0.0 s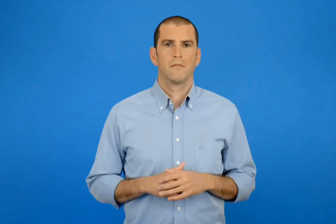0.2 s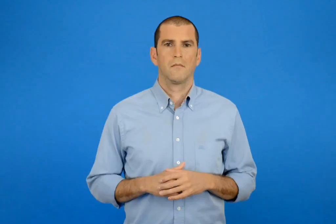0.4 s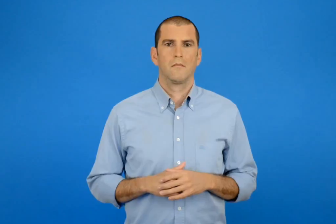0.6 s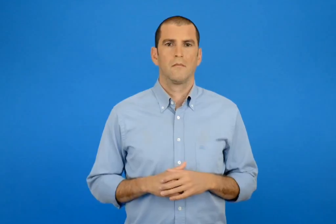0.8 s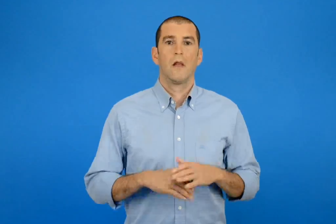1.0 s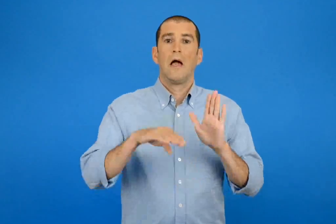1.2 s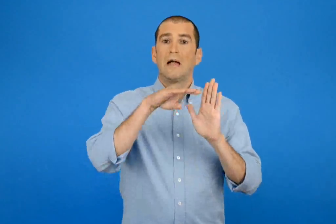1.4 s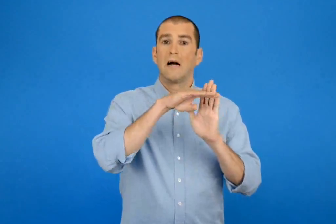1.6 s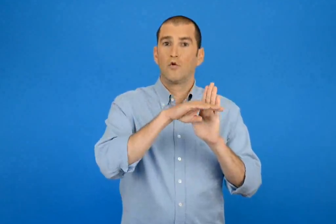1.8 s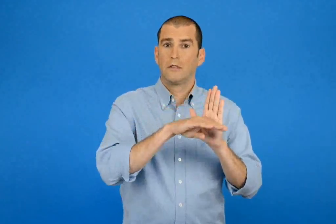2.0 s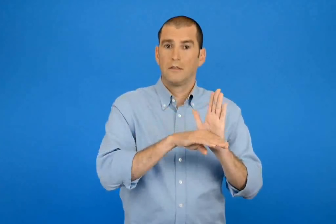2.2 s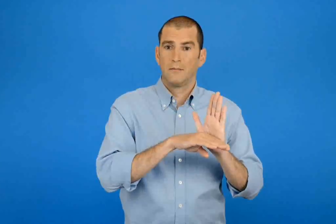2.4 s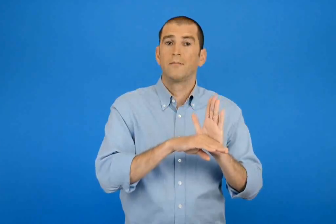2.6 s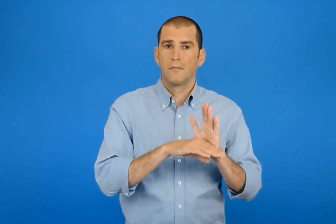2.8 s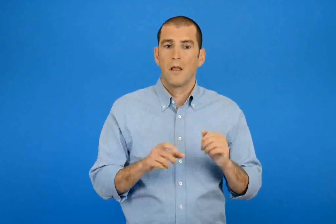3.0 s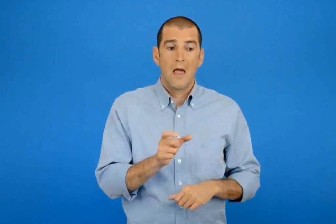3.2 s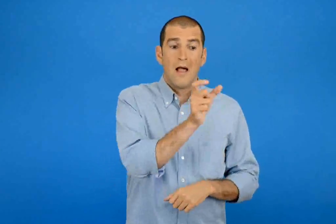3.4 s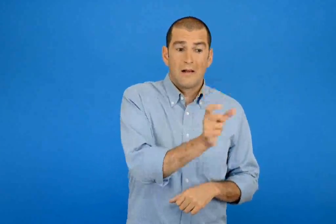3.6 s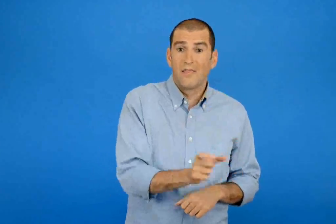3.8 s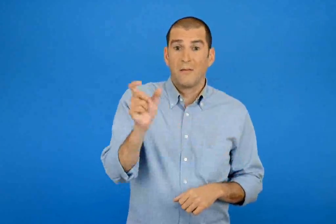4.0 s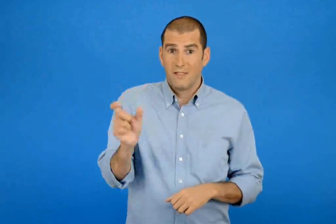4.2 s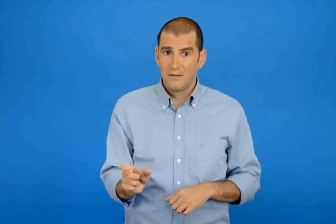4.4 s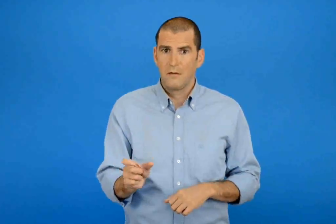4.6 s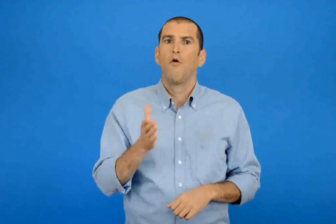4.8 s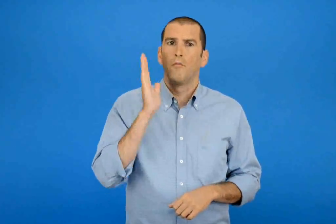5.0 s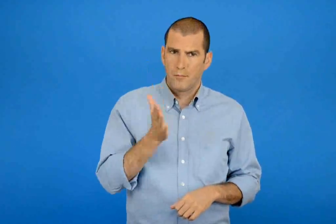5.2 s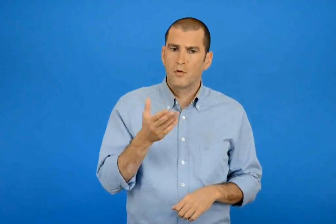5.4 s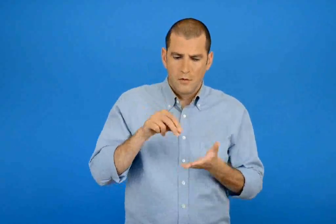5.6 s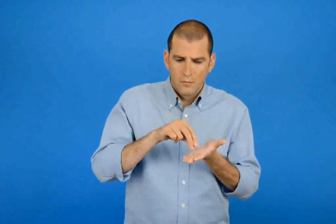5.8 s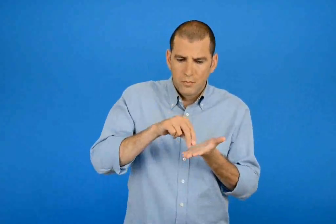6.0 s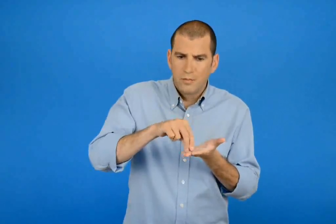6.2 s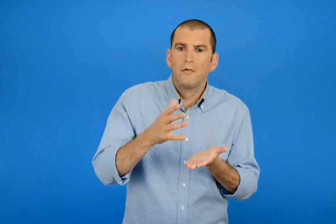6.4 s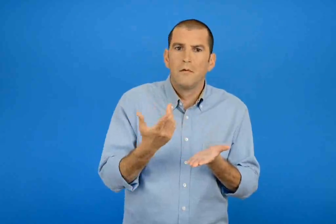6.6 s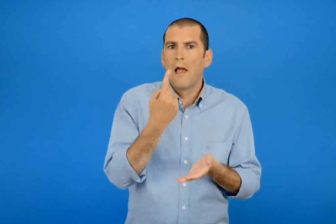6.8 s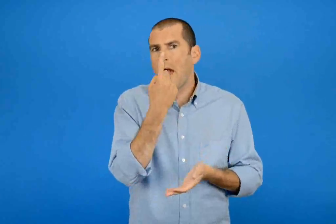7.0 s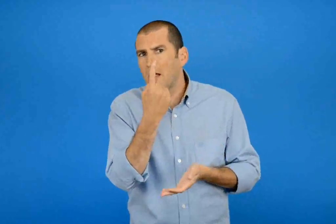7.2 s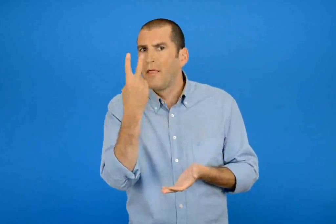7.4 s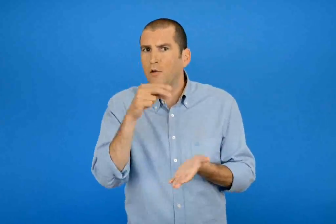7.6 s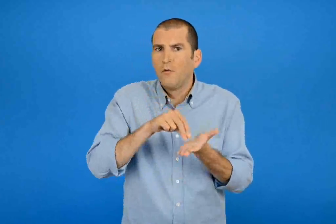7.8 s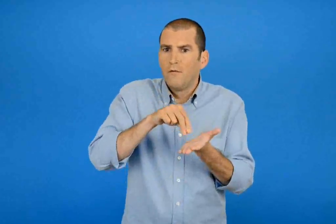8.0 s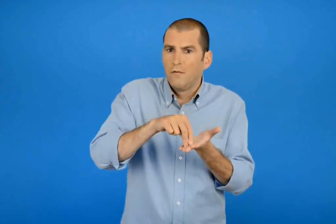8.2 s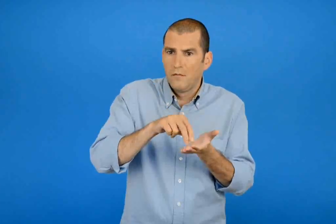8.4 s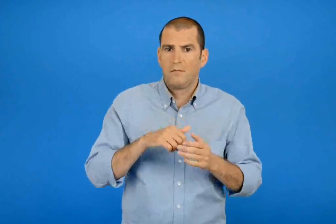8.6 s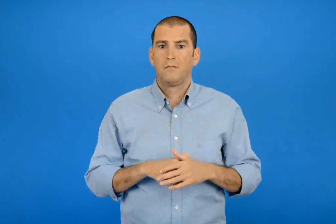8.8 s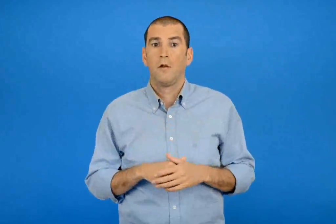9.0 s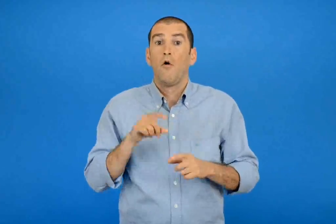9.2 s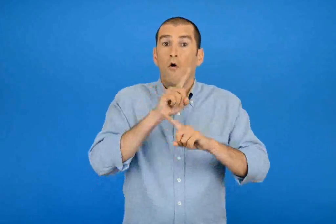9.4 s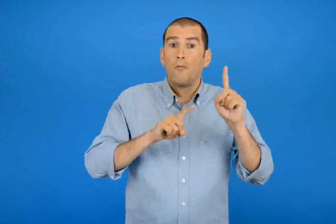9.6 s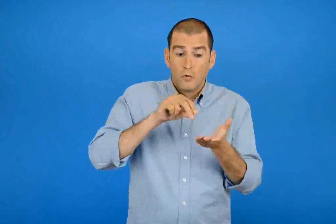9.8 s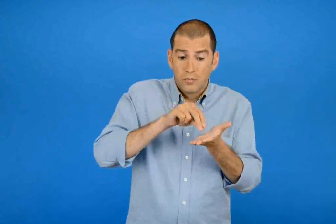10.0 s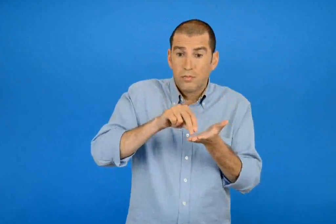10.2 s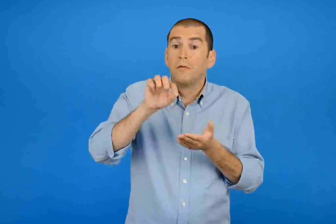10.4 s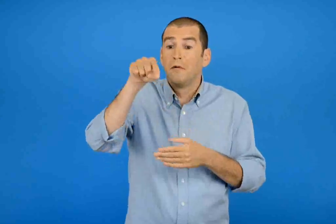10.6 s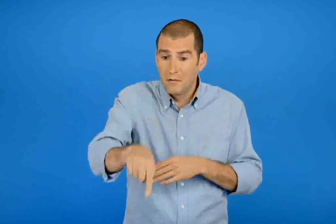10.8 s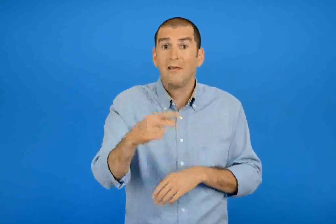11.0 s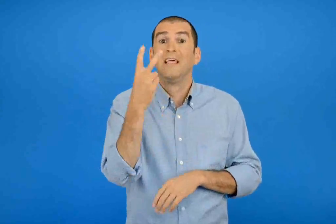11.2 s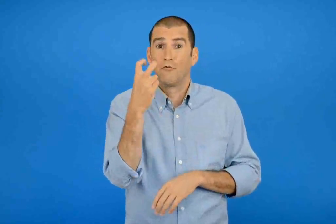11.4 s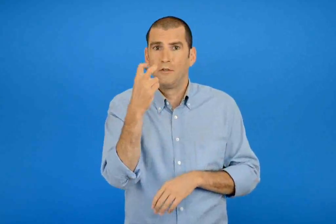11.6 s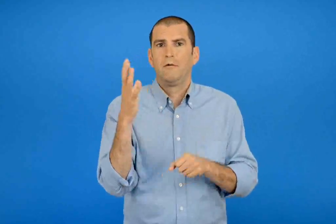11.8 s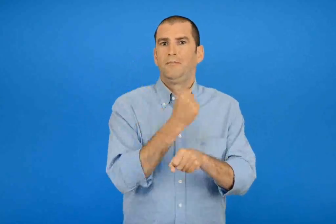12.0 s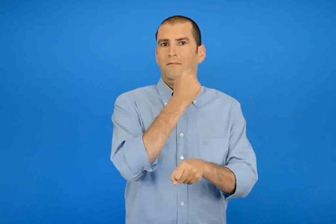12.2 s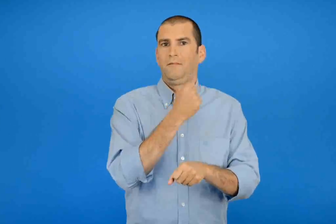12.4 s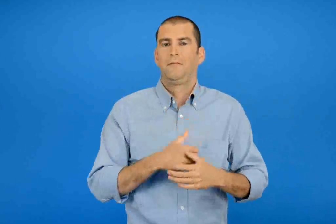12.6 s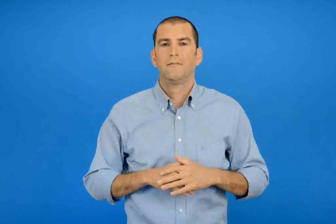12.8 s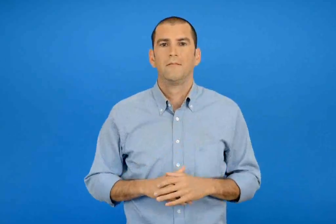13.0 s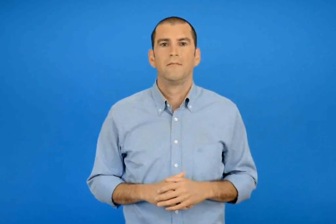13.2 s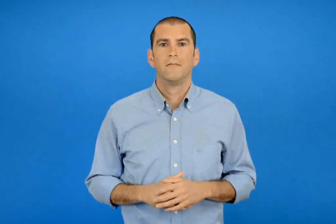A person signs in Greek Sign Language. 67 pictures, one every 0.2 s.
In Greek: κανόνες κάθε παίχτης μπορεί να προχωρήσει 1 η 2 βήματα κερδίζει οποίος φτάσει πρώτος στο 20
